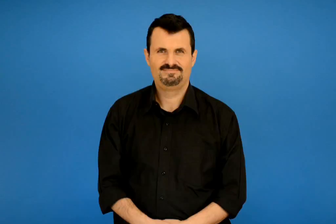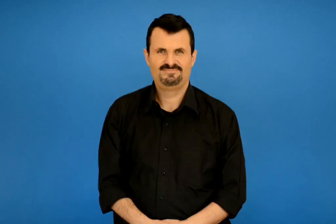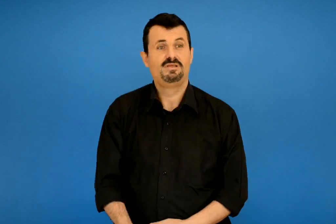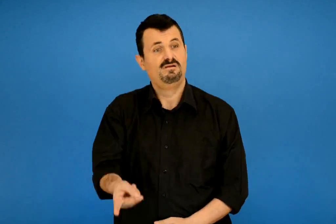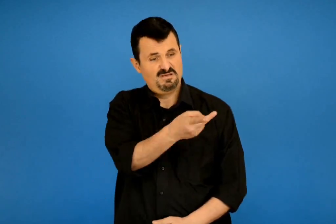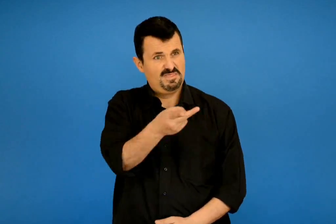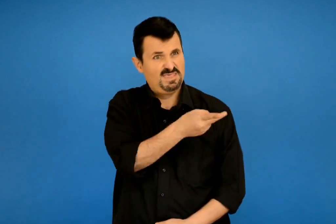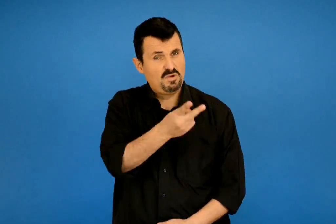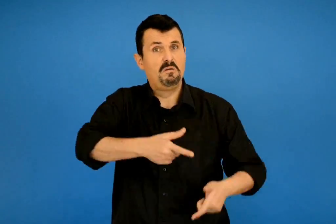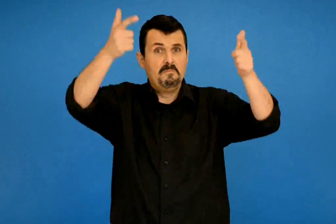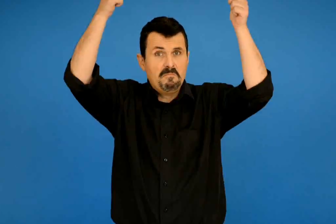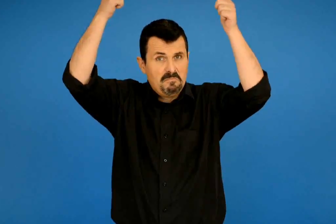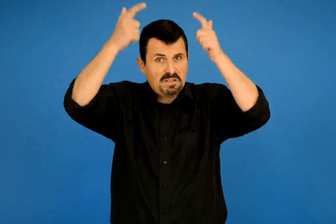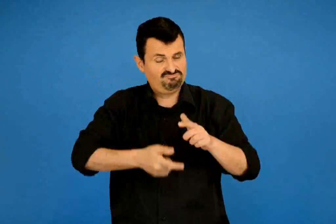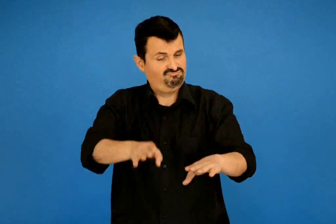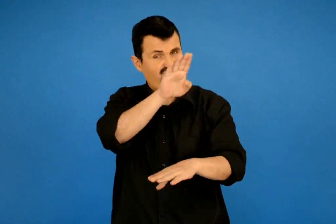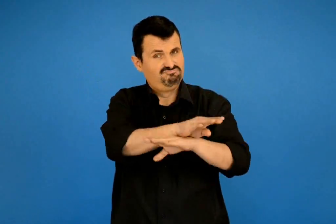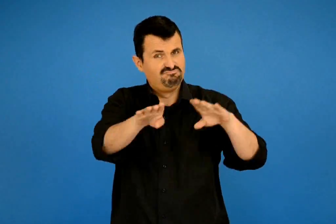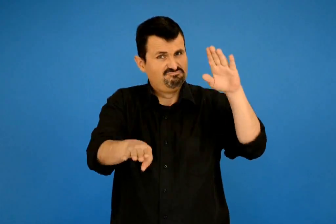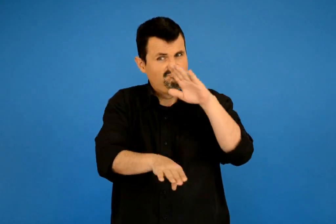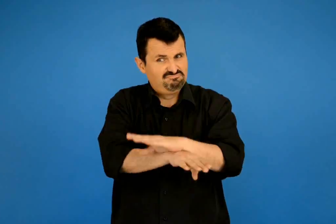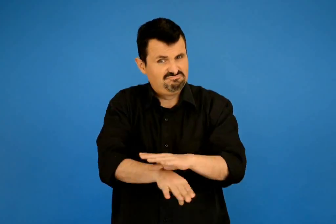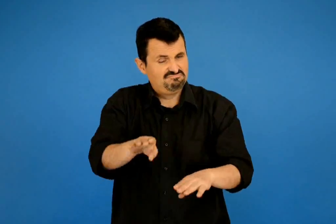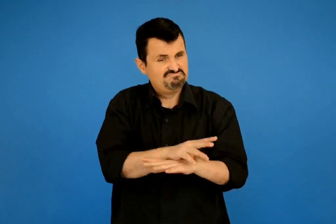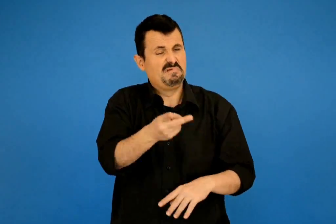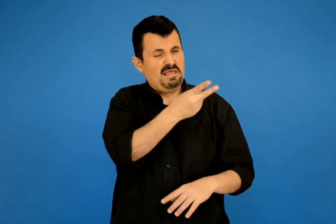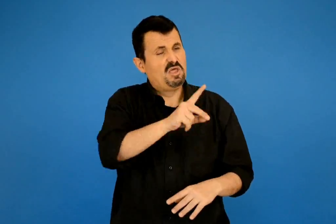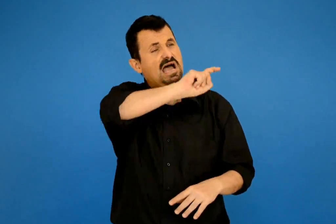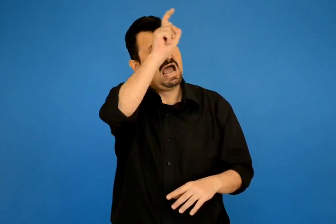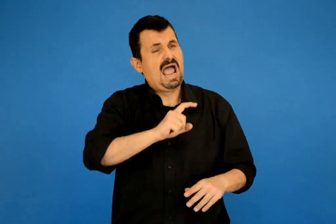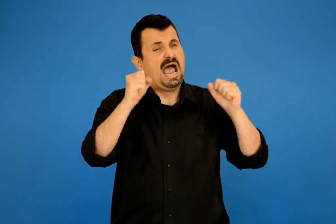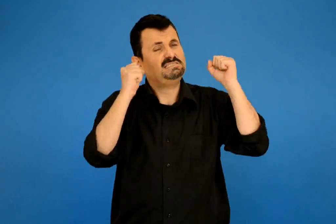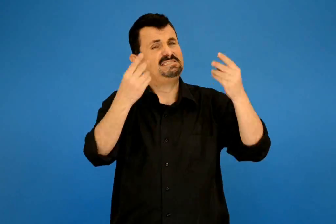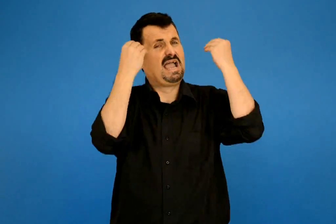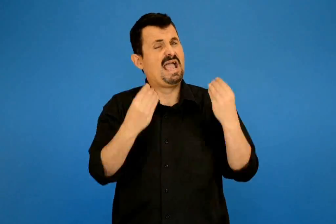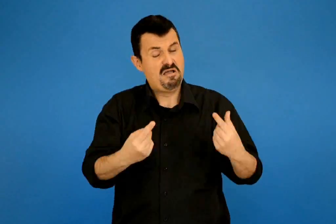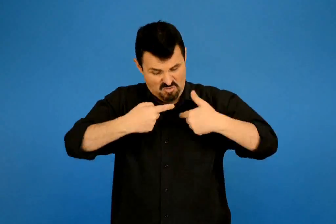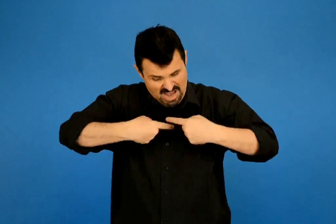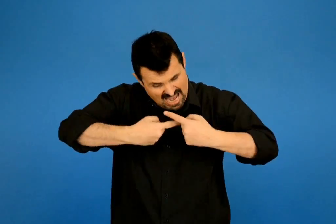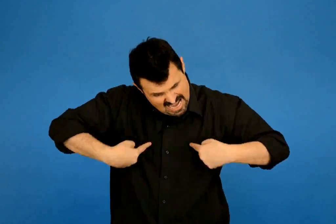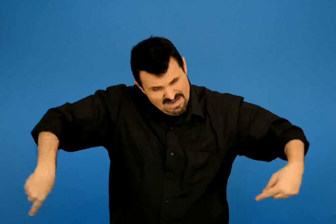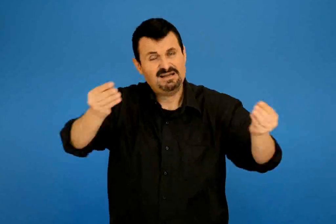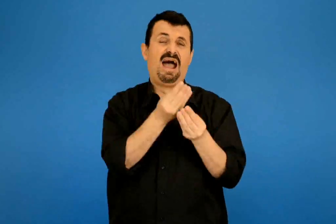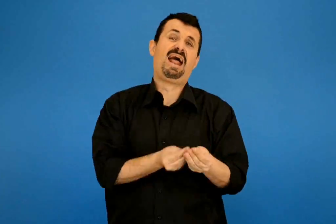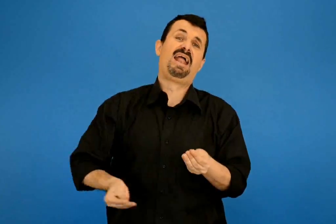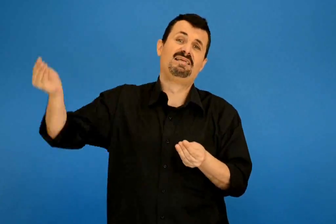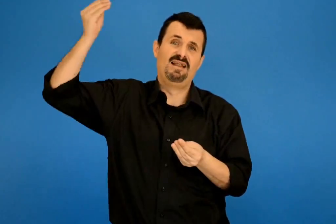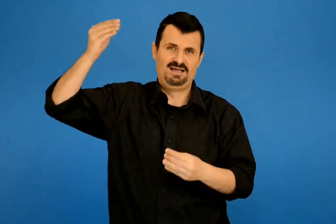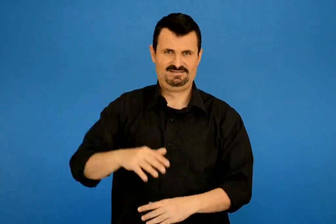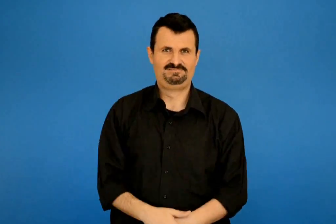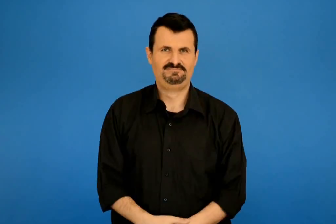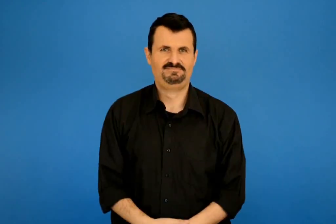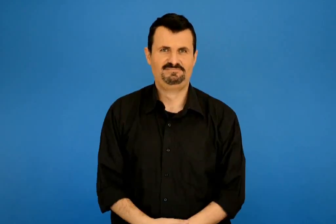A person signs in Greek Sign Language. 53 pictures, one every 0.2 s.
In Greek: και παντρευτήκαν και ζήσαν αυτοί καλά κι εμείς καλυτέρα
